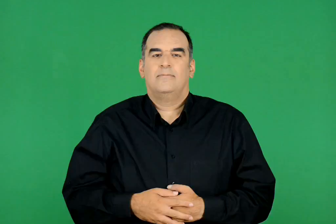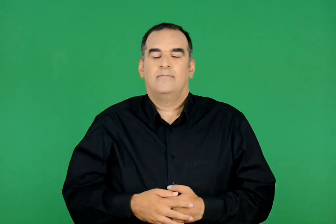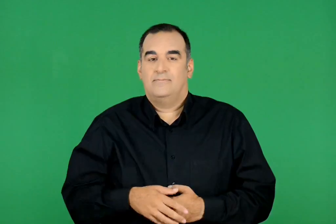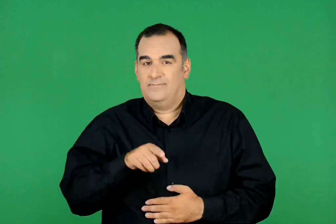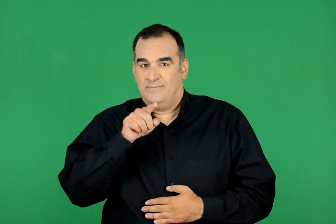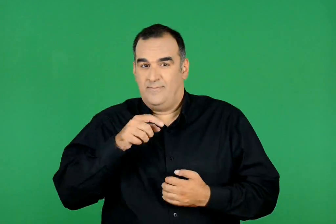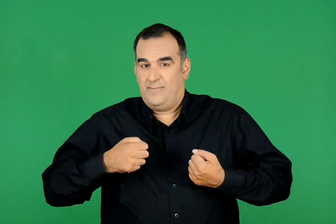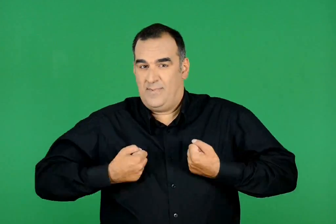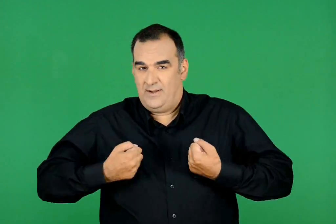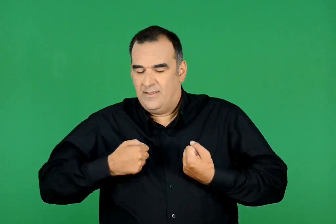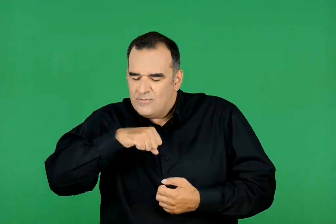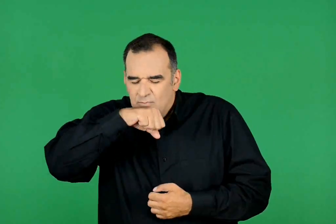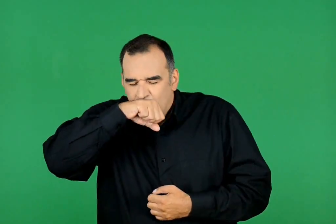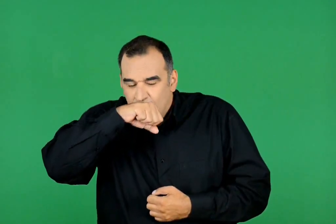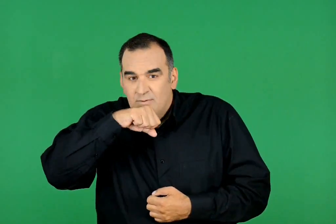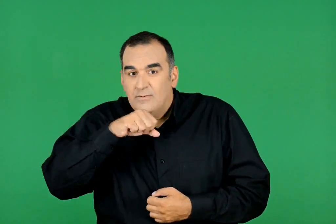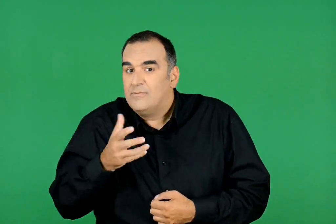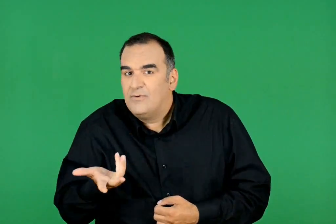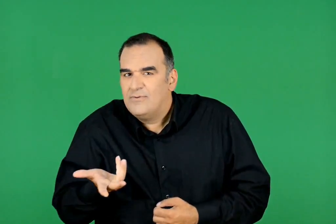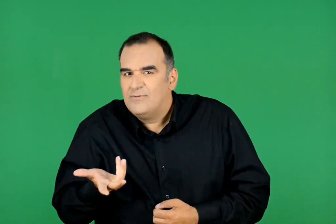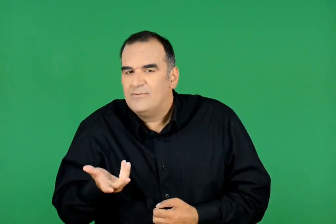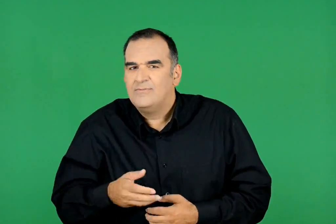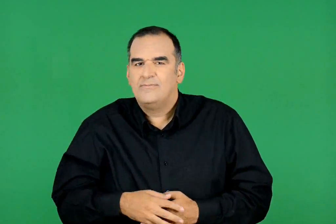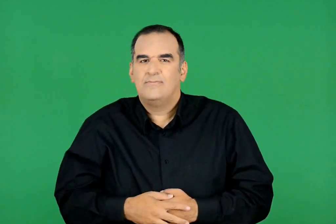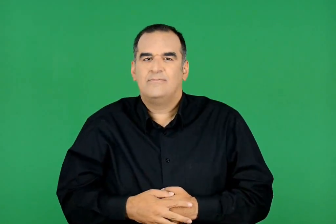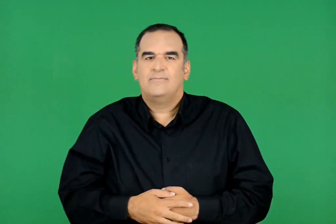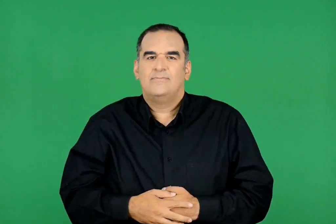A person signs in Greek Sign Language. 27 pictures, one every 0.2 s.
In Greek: ποιο παιχνίδι σού αρέσει πιο πολύ ;
